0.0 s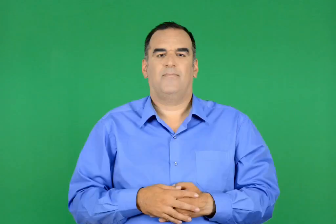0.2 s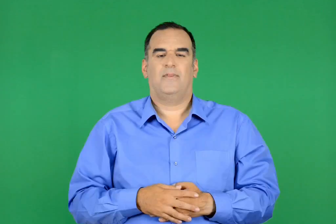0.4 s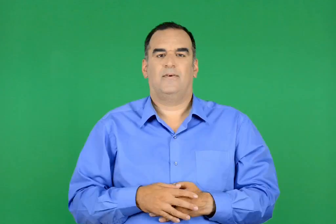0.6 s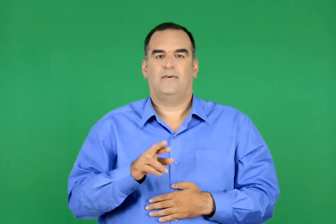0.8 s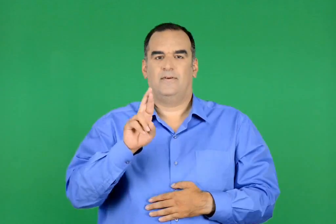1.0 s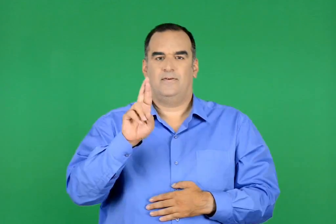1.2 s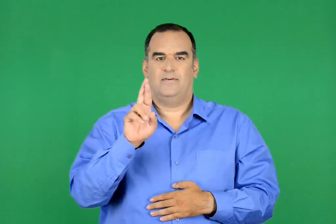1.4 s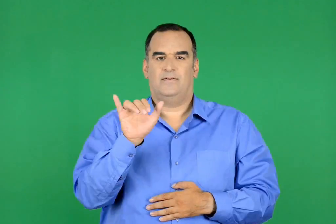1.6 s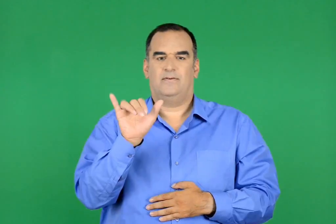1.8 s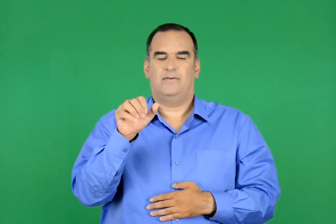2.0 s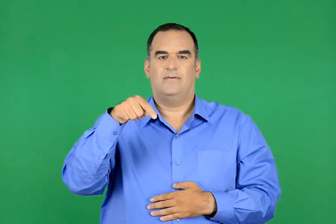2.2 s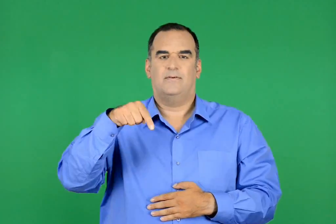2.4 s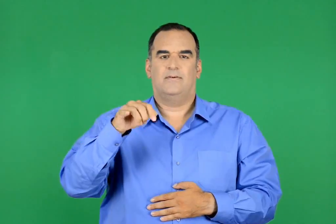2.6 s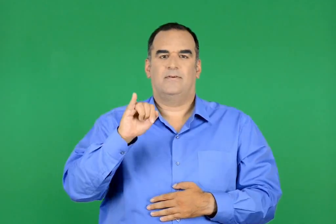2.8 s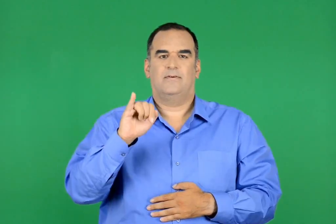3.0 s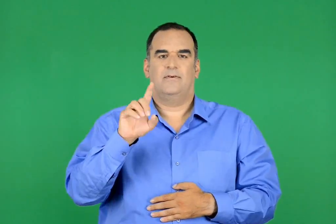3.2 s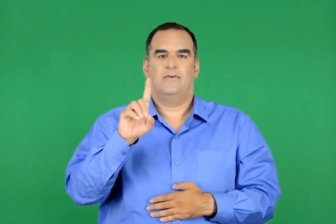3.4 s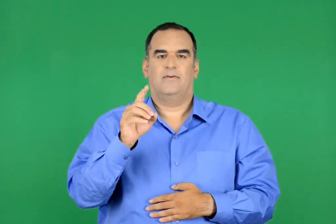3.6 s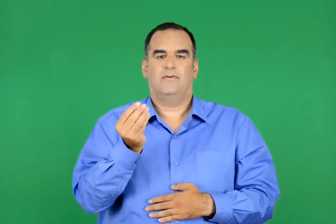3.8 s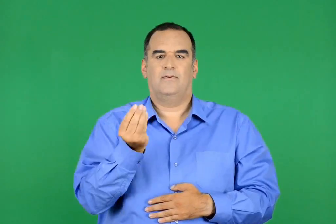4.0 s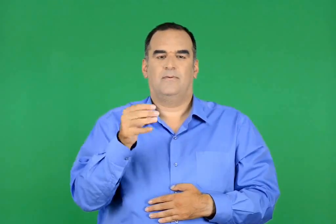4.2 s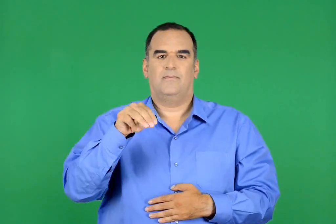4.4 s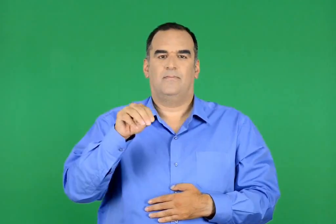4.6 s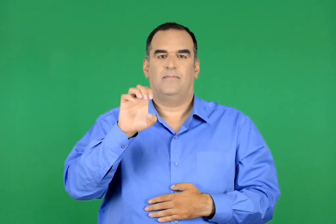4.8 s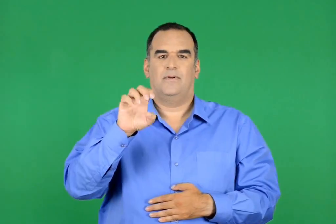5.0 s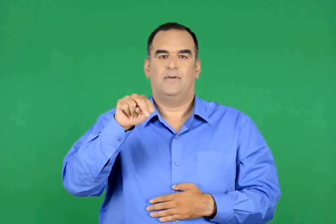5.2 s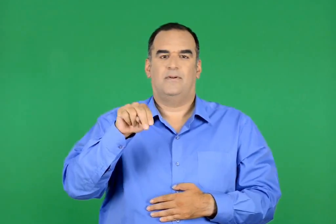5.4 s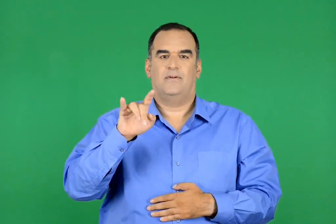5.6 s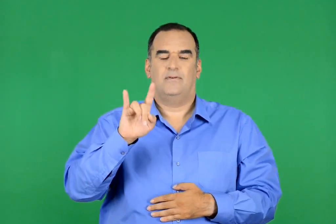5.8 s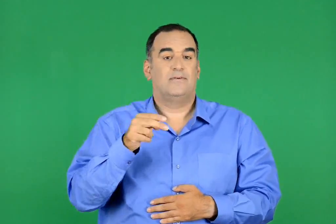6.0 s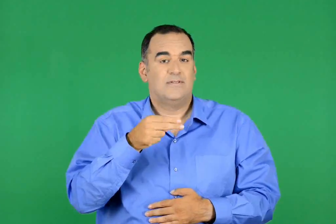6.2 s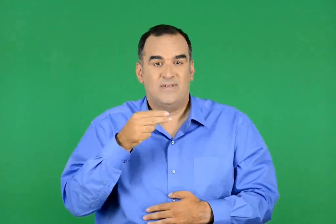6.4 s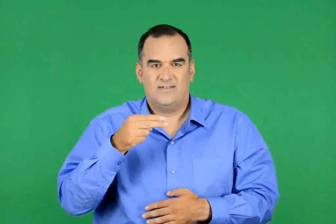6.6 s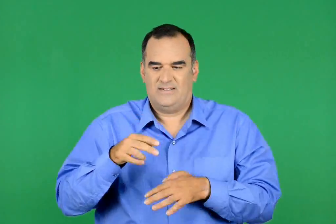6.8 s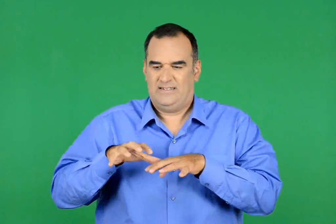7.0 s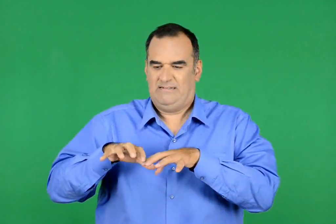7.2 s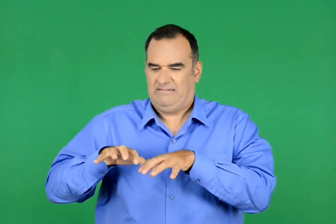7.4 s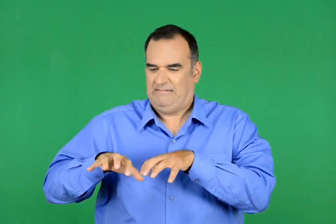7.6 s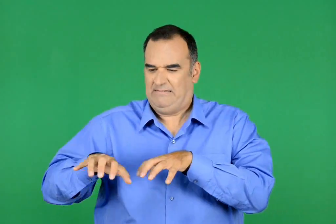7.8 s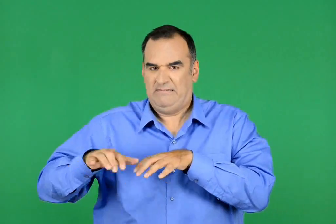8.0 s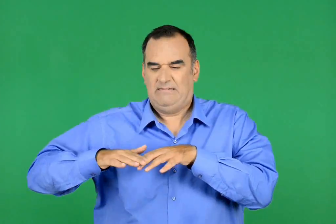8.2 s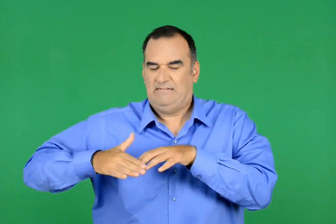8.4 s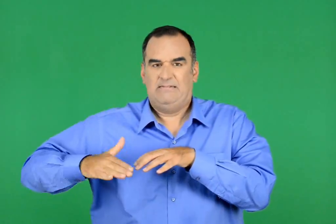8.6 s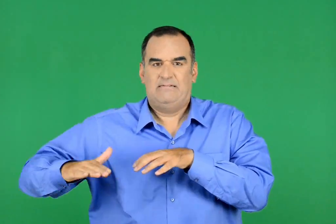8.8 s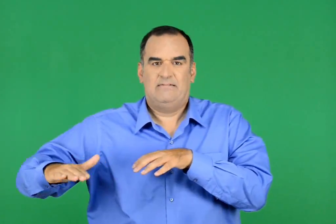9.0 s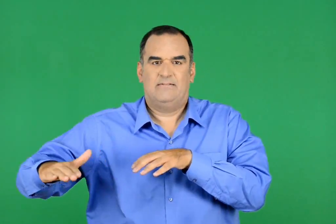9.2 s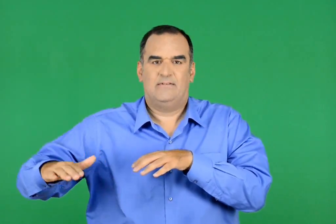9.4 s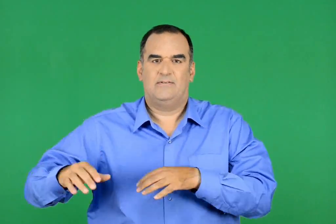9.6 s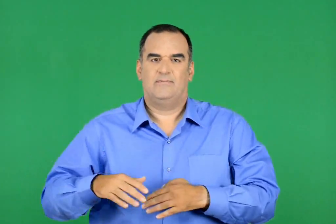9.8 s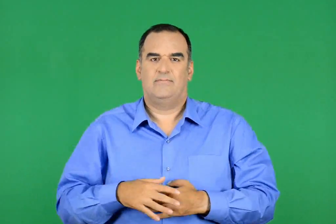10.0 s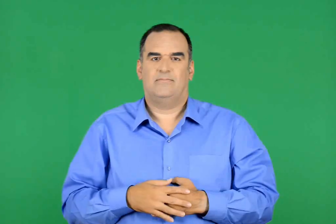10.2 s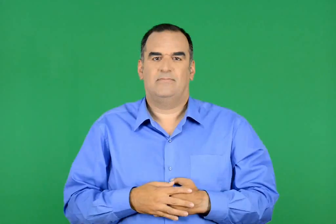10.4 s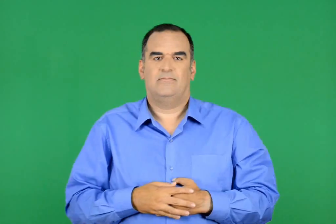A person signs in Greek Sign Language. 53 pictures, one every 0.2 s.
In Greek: ρυτιδωμένη ζαρωμένη
